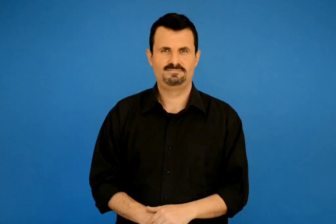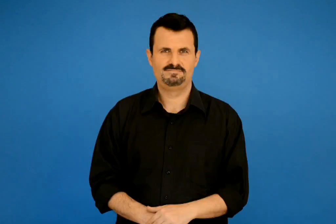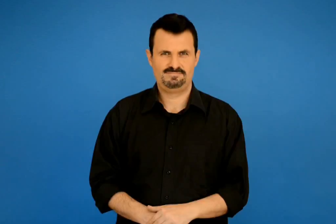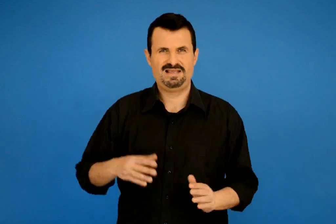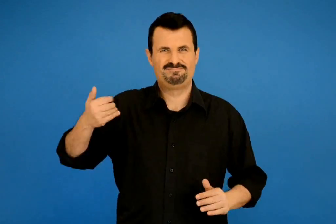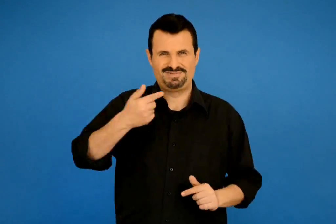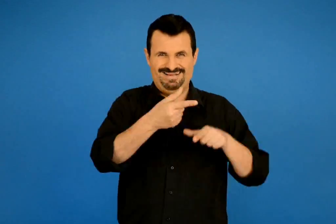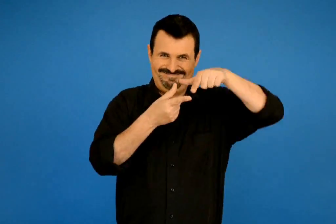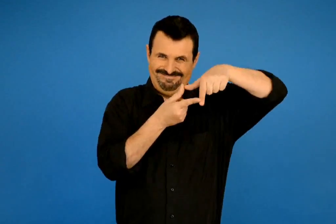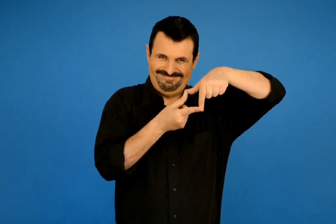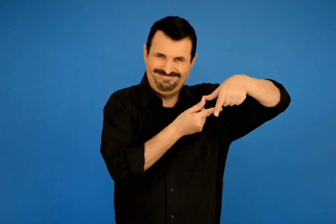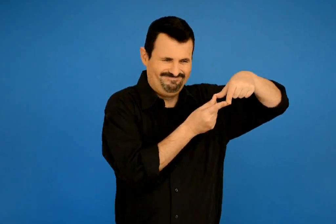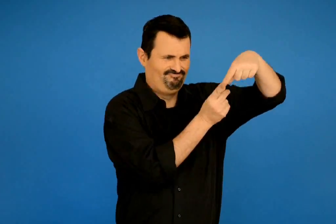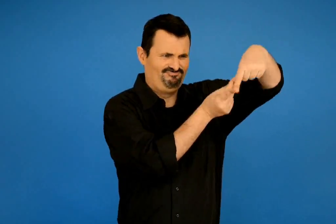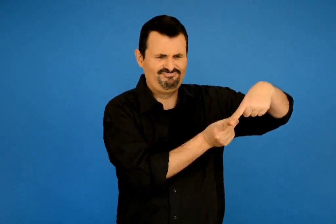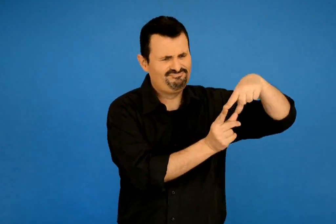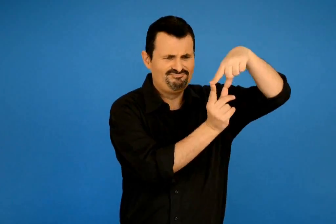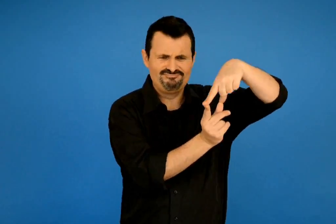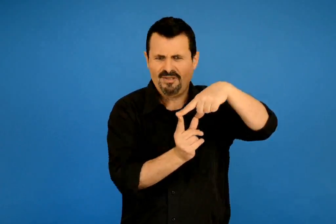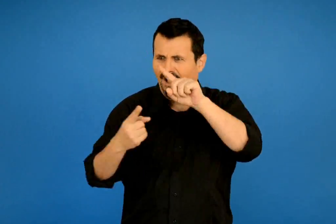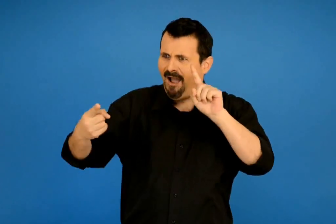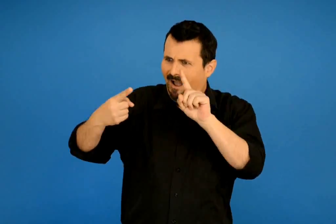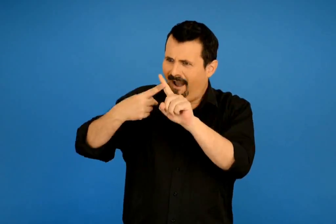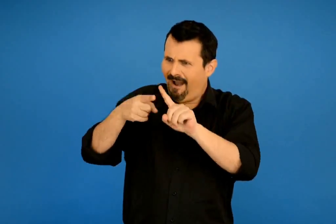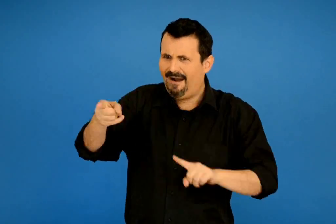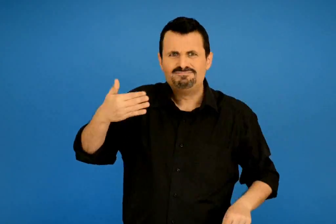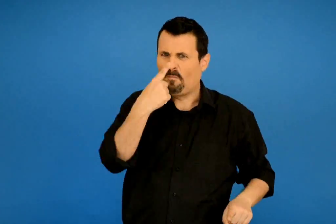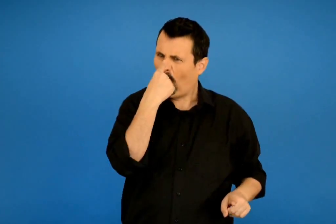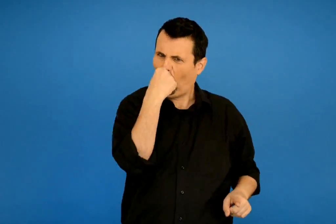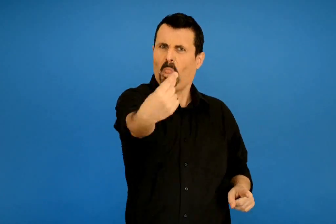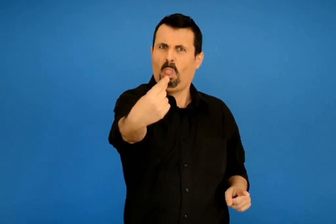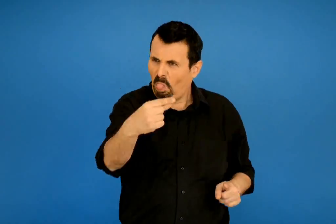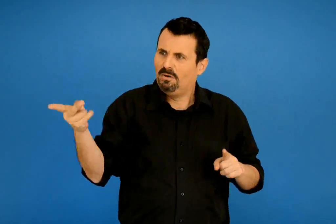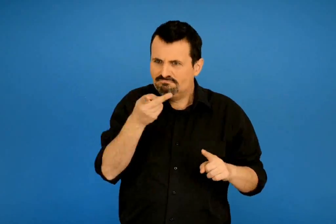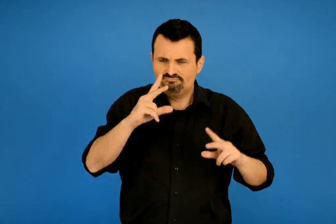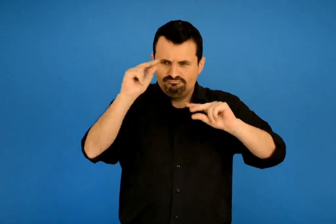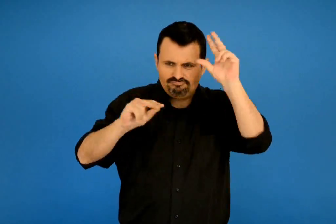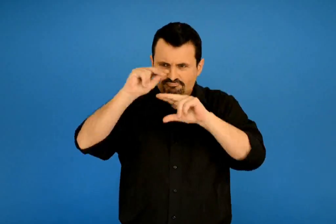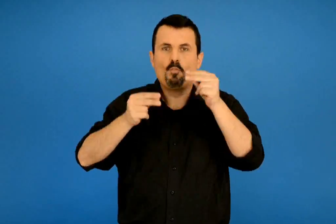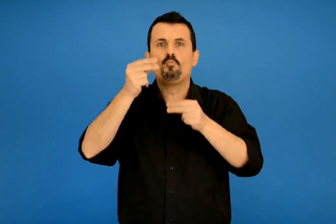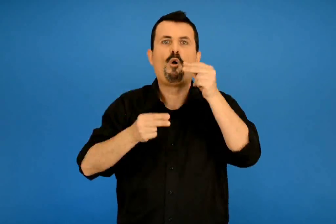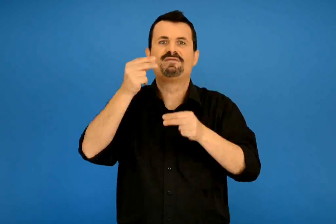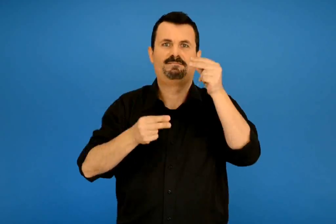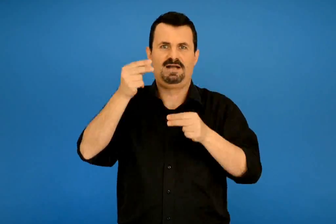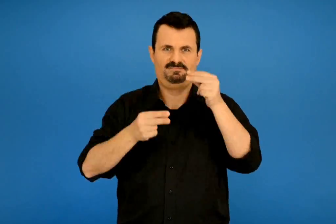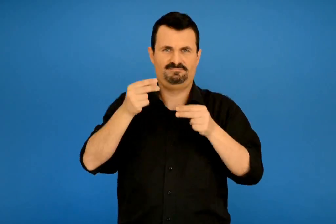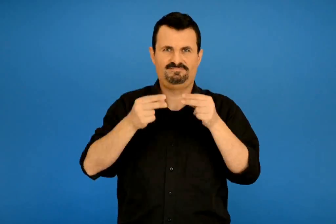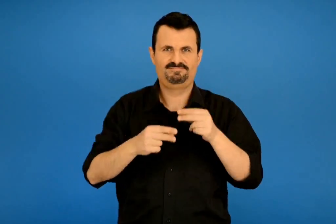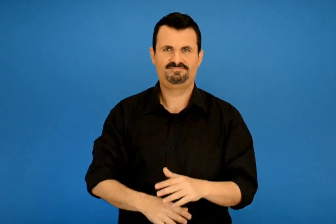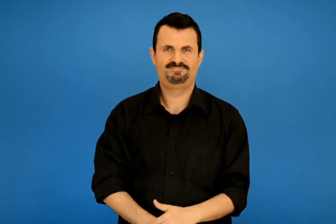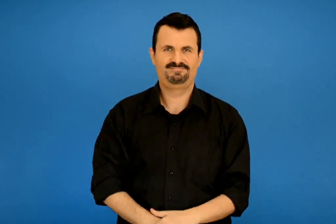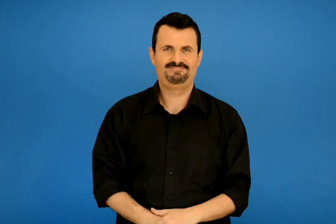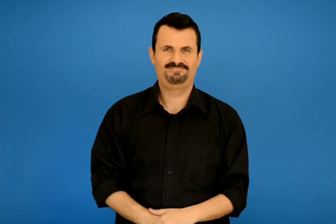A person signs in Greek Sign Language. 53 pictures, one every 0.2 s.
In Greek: μια μέρα ήρθε και τον συνάντησε ένα ναρβαλ είδος ψαριού και συζήτησε μαζί του το πρόβλημα του
